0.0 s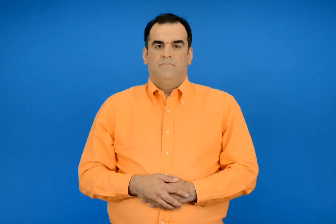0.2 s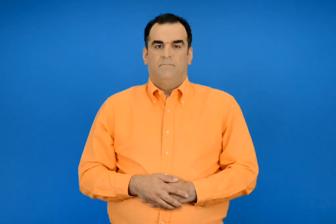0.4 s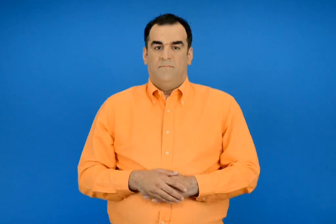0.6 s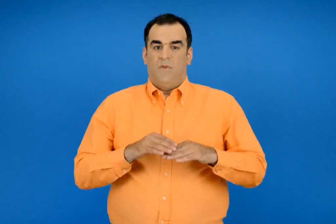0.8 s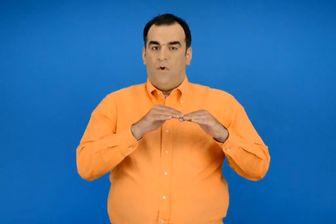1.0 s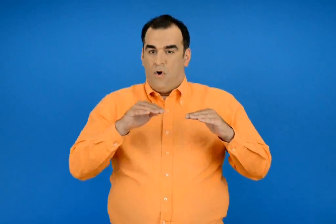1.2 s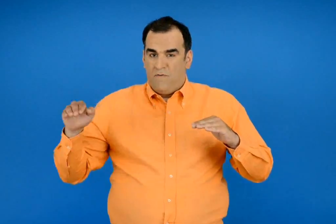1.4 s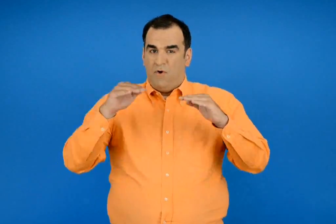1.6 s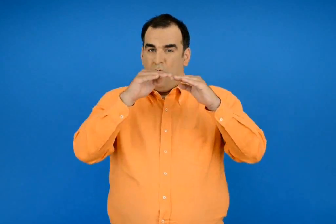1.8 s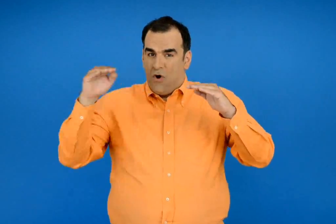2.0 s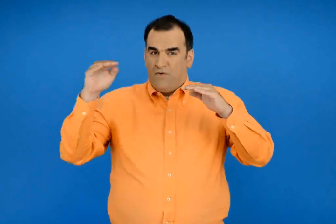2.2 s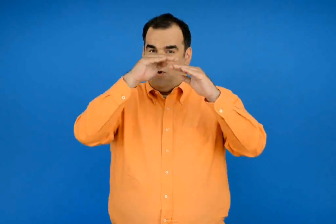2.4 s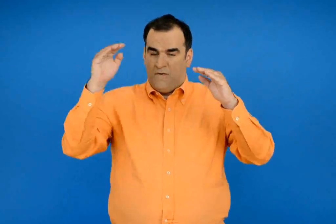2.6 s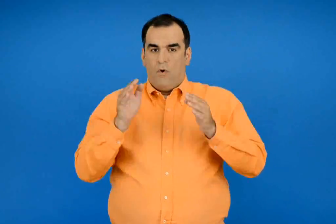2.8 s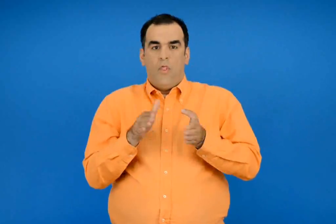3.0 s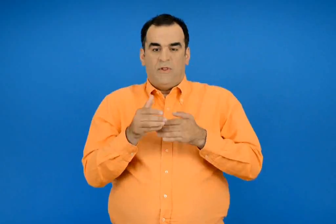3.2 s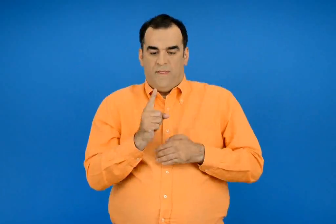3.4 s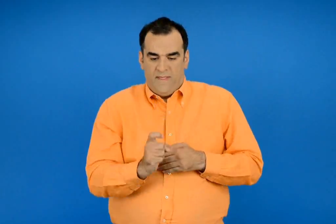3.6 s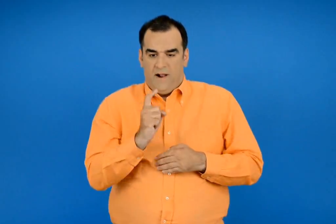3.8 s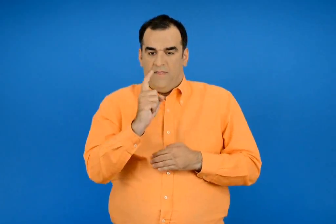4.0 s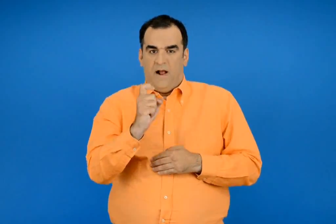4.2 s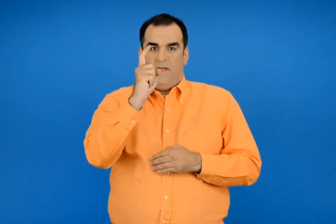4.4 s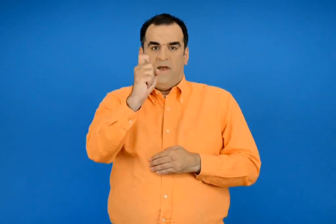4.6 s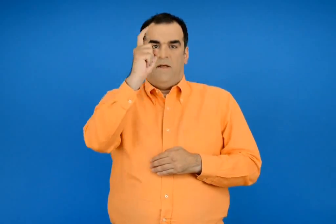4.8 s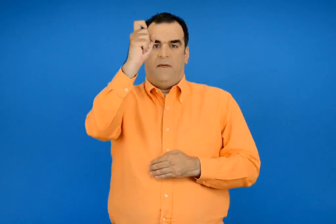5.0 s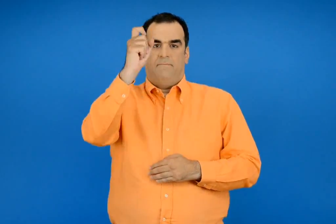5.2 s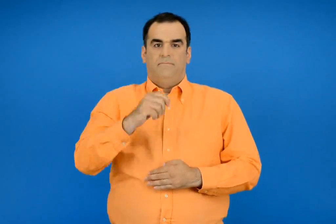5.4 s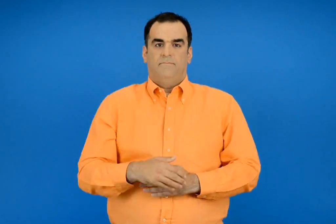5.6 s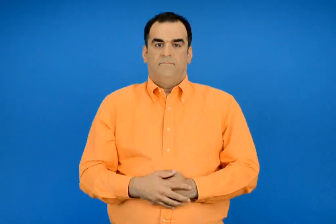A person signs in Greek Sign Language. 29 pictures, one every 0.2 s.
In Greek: σε κάθε όροφο υπάρχουν 10 δωμάτια
